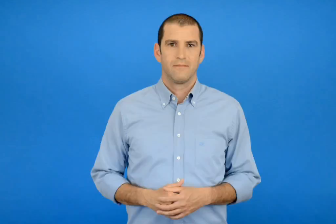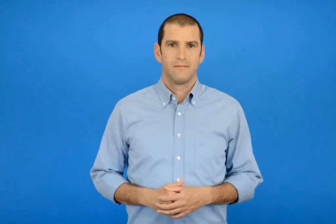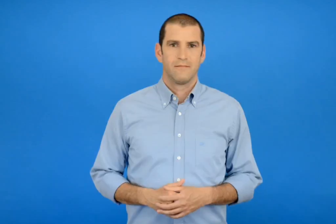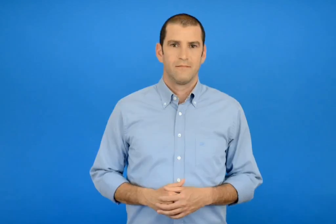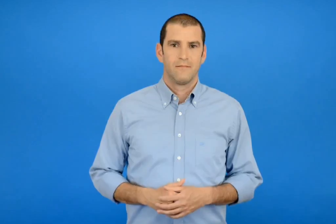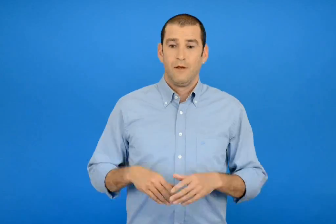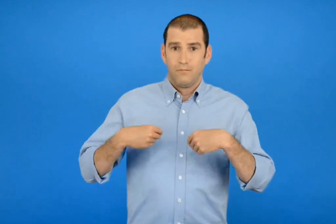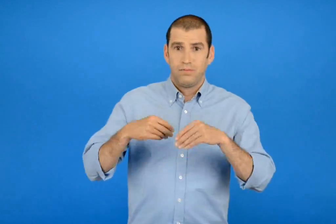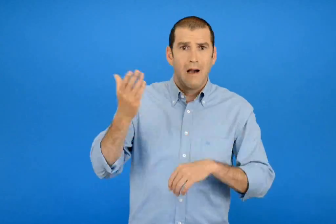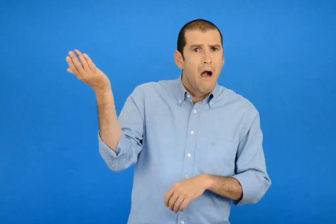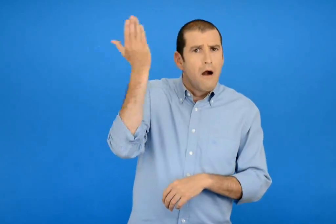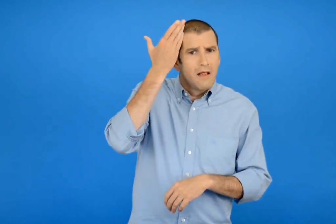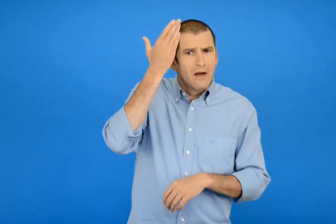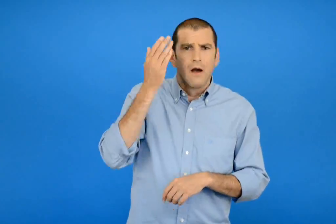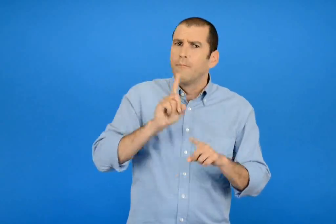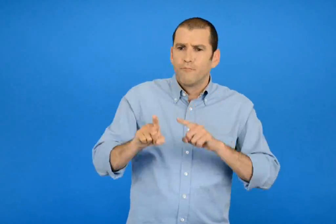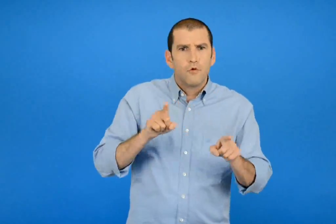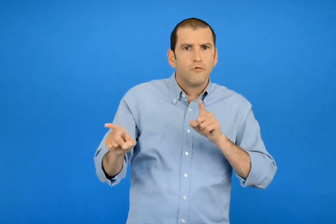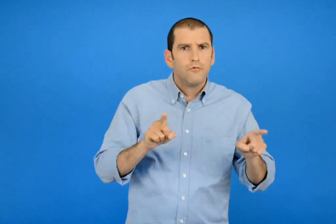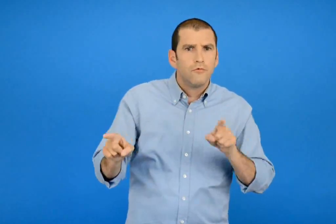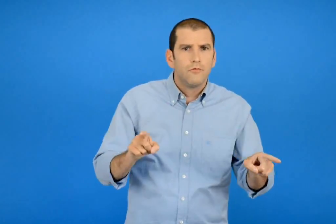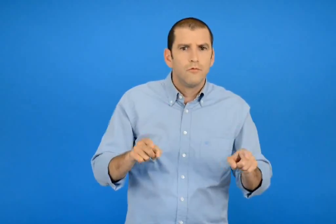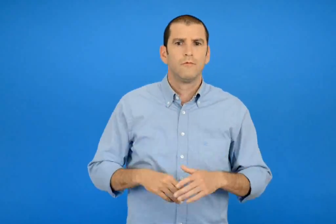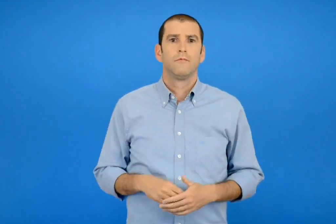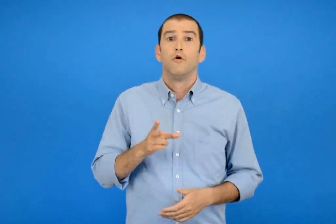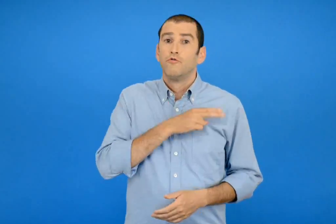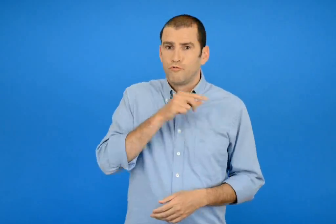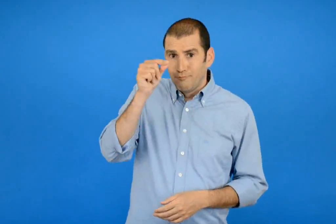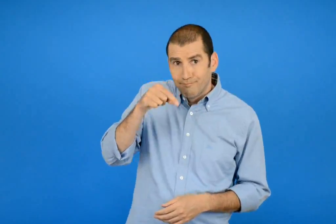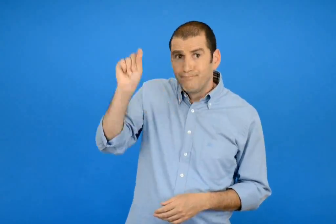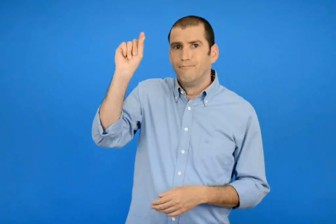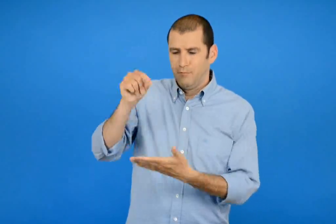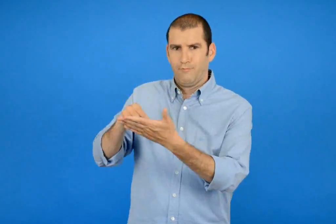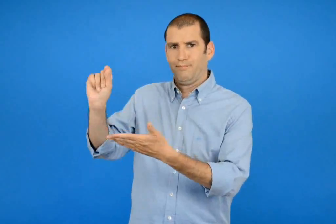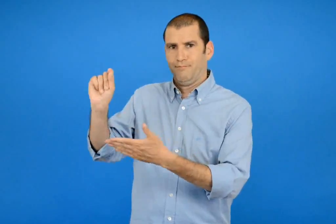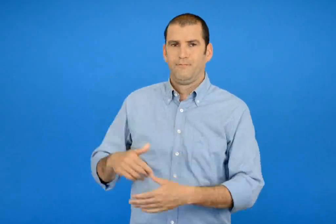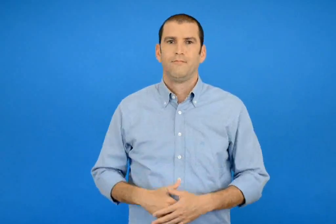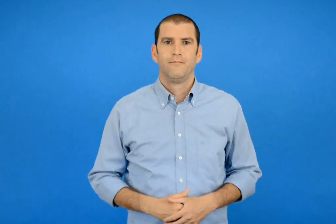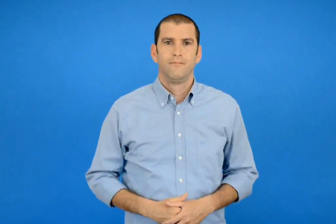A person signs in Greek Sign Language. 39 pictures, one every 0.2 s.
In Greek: ποιός πουλάει πιο ακριβά ; σημειώνω με √
